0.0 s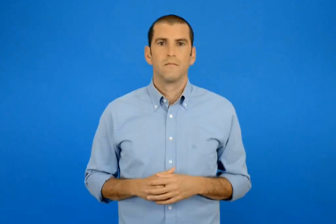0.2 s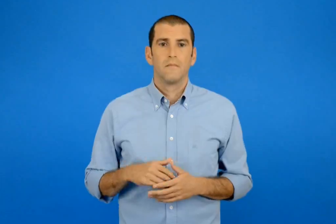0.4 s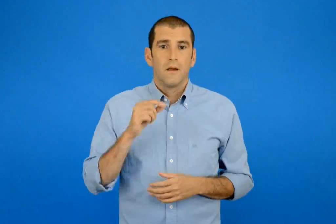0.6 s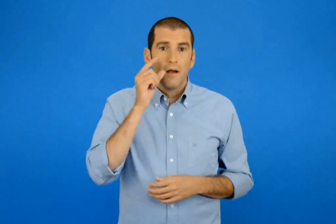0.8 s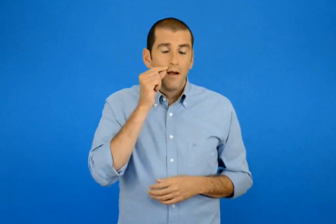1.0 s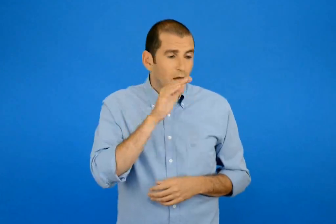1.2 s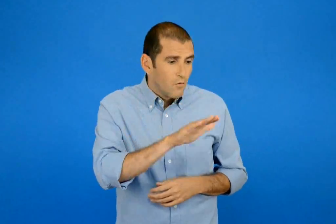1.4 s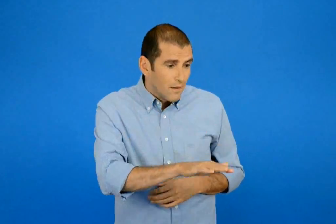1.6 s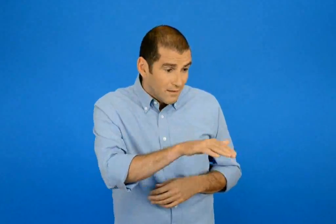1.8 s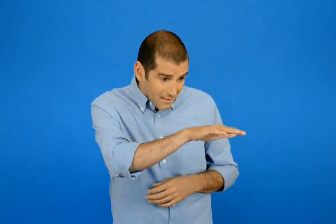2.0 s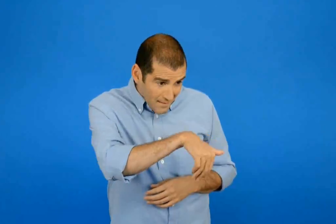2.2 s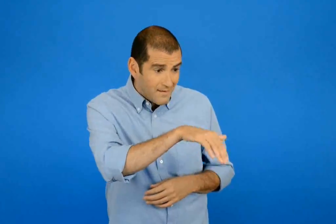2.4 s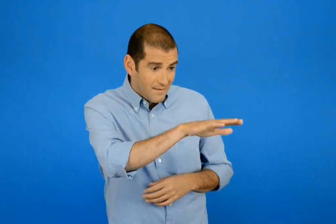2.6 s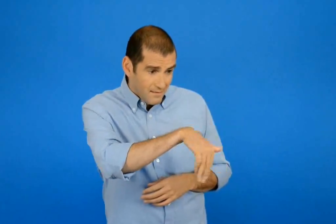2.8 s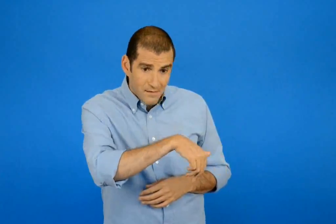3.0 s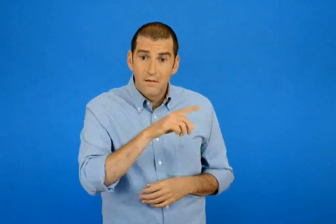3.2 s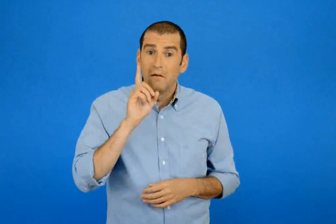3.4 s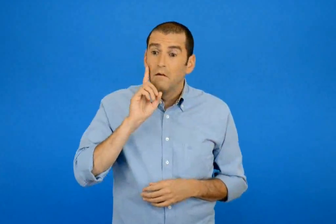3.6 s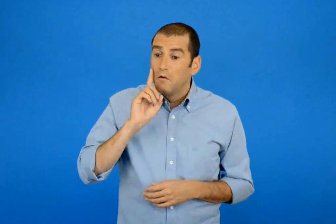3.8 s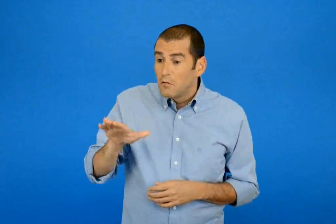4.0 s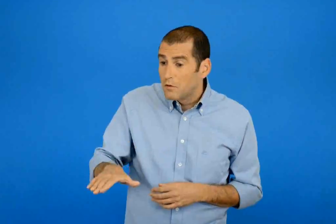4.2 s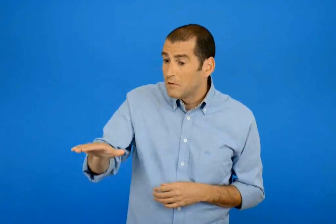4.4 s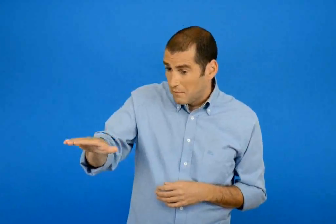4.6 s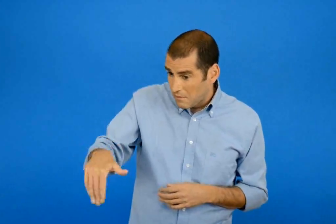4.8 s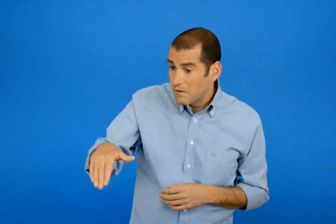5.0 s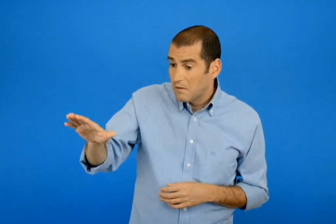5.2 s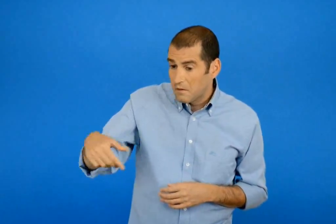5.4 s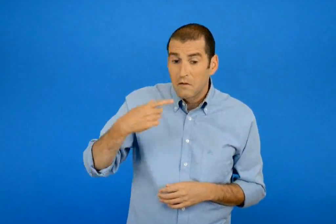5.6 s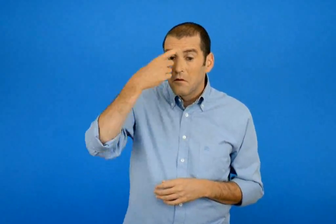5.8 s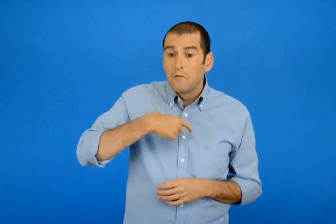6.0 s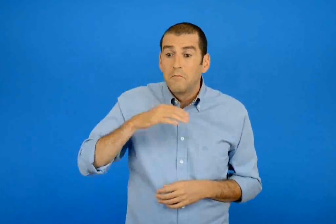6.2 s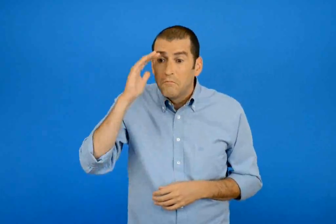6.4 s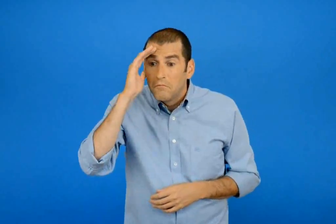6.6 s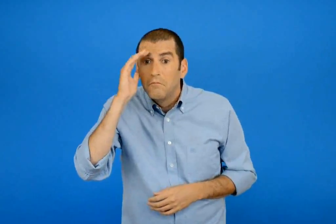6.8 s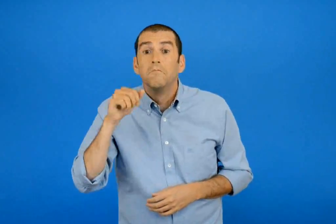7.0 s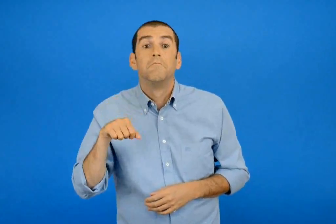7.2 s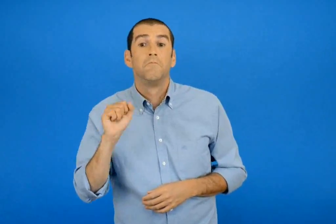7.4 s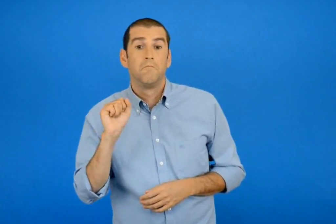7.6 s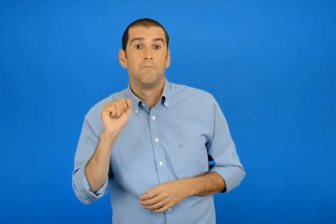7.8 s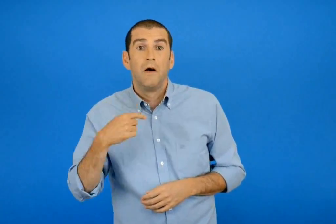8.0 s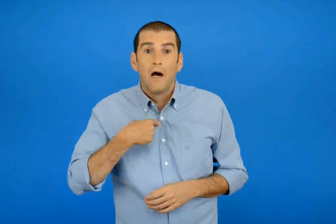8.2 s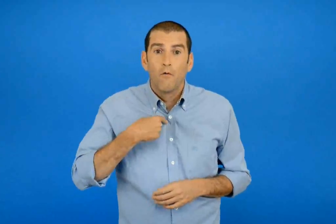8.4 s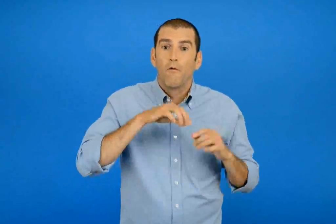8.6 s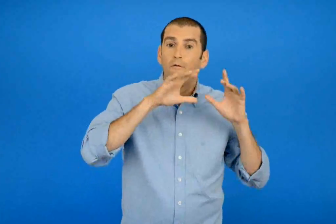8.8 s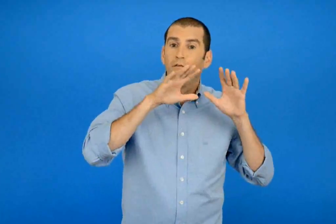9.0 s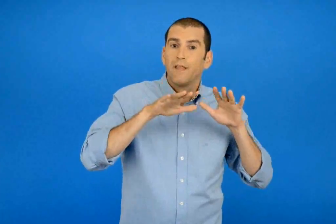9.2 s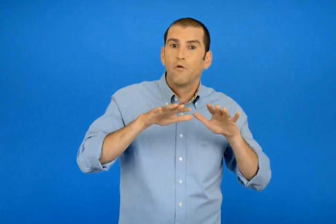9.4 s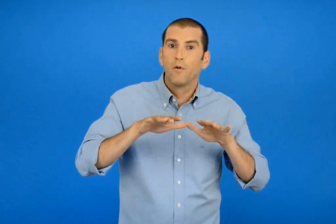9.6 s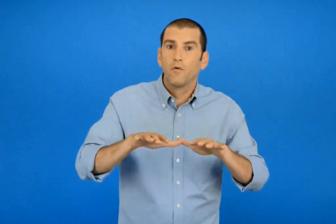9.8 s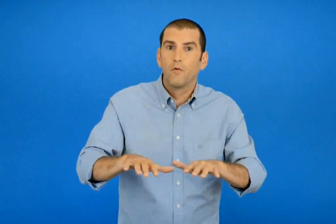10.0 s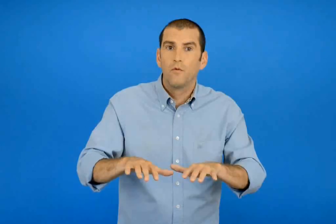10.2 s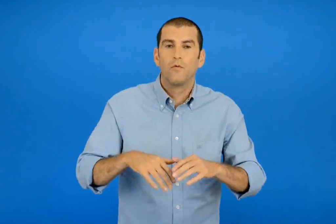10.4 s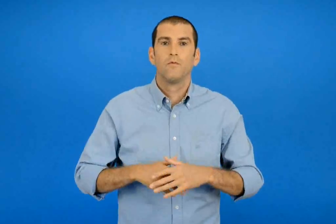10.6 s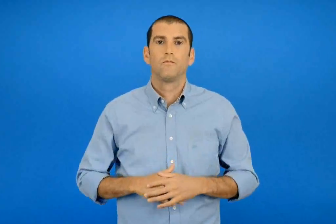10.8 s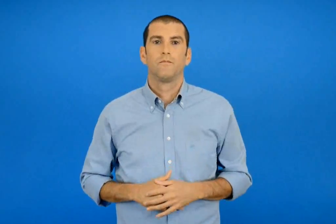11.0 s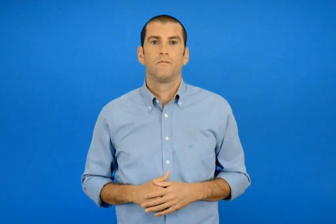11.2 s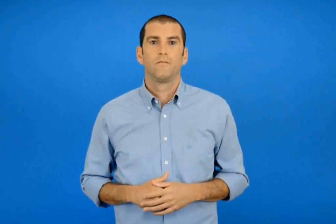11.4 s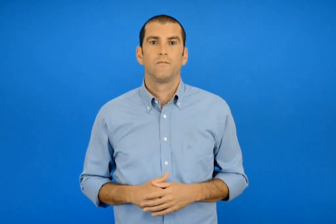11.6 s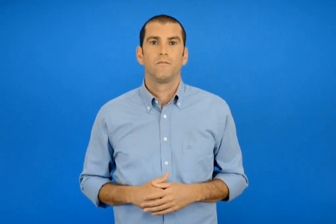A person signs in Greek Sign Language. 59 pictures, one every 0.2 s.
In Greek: έλα έλα αγοράκι έλα έλα κοριτσάκι δε με ακούς ; είμαι το φθινόπωρο
